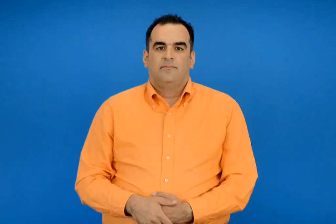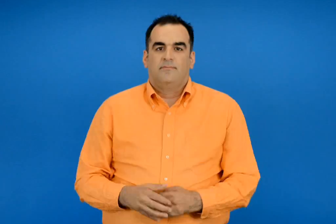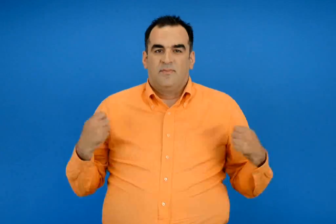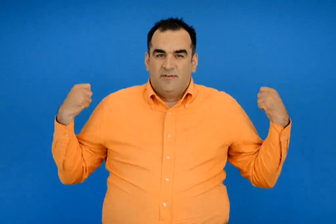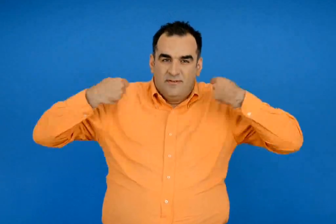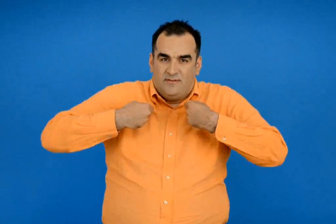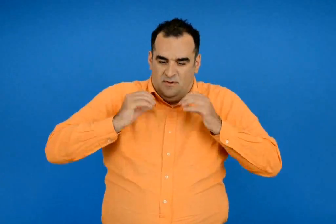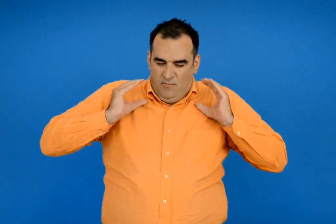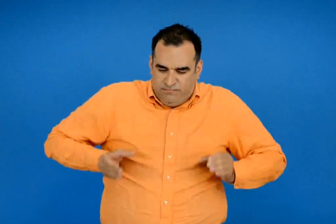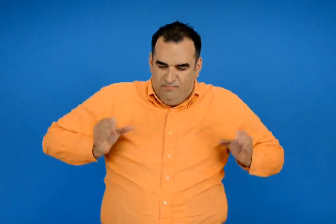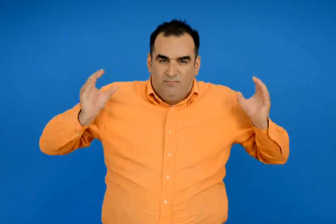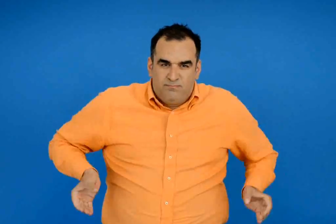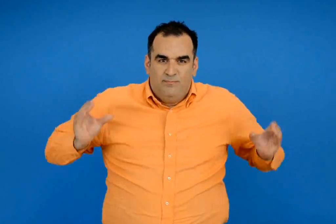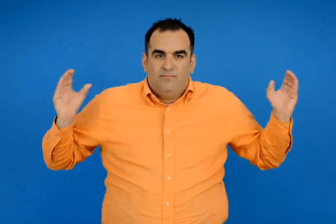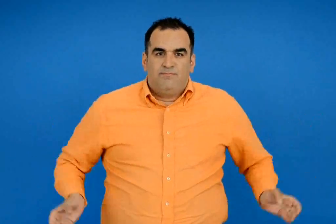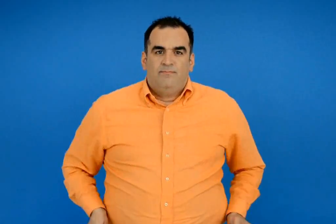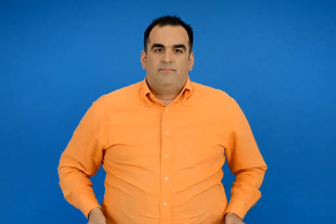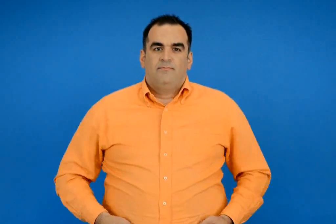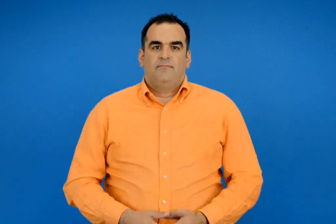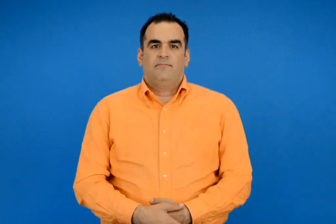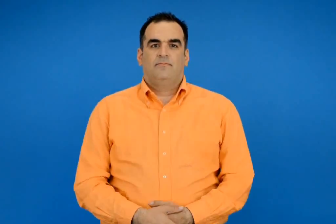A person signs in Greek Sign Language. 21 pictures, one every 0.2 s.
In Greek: ντύνεσαι σαν κρεμμύδι
